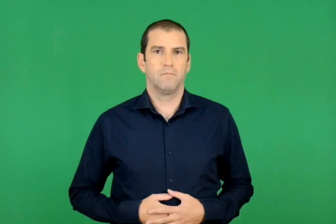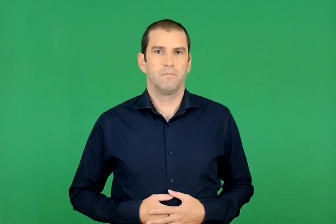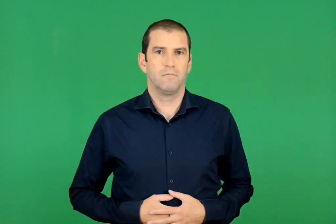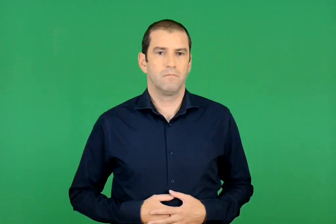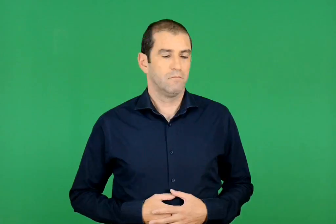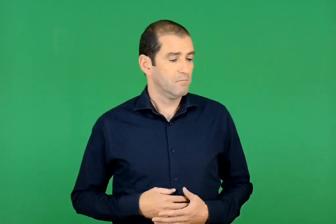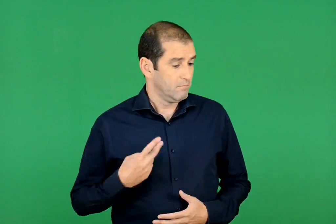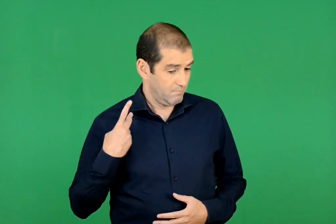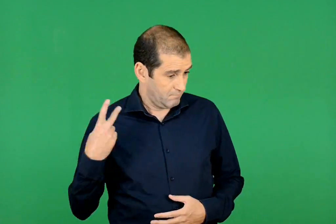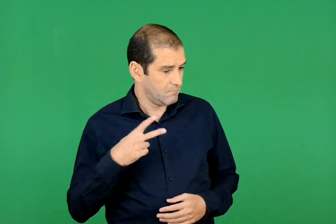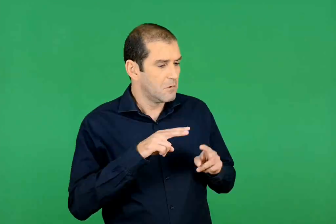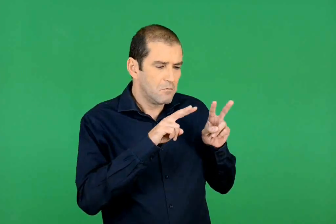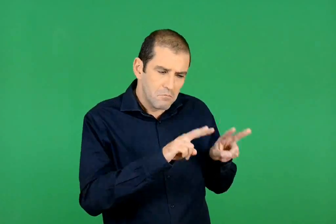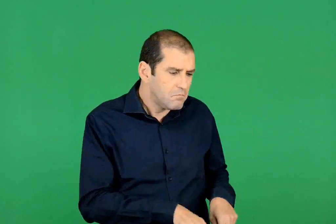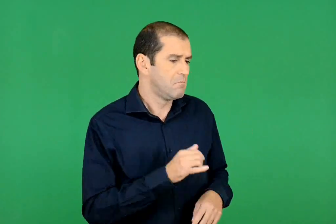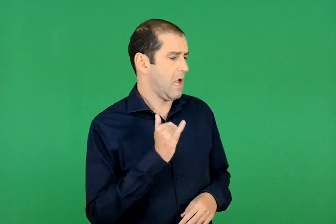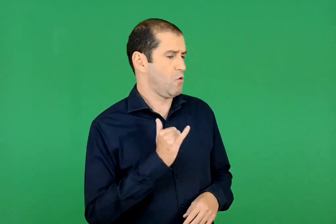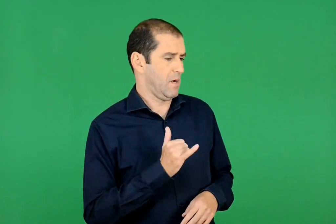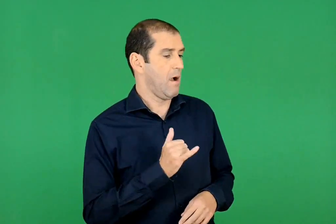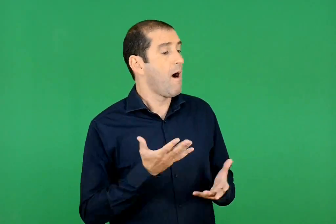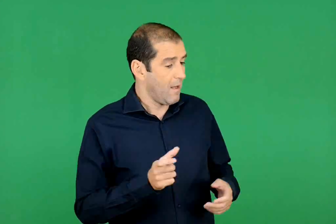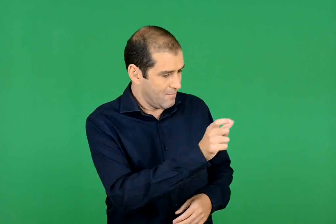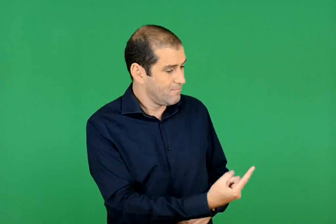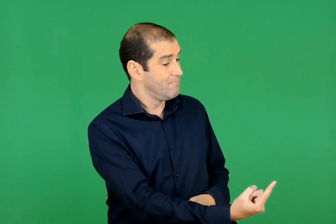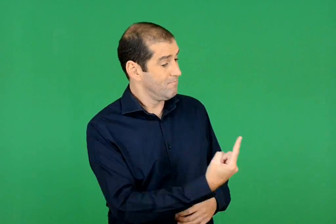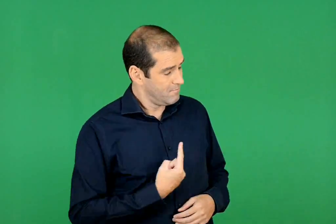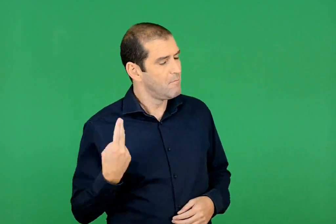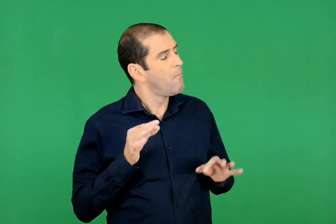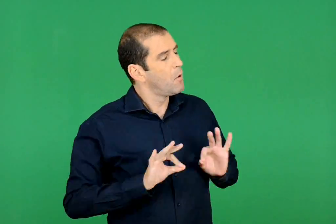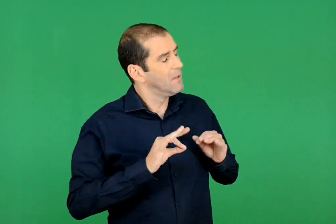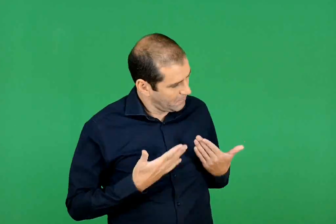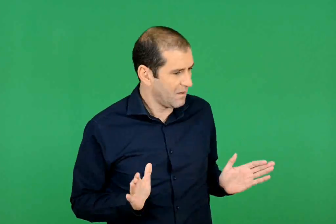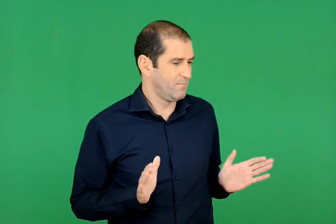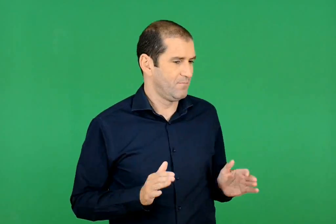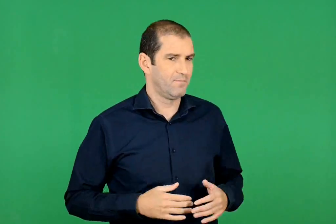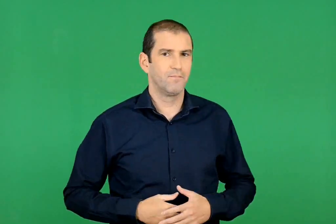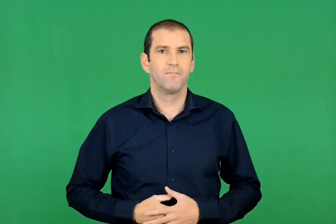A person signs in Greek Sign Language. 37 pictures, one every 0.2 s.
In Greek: δεν σε είχαμε γνωρίσει ακόµη , κι όμως προετοιμάζαμε τον ερχομό σου
